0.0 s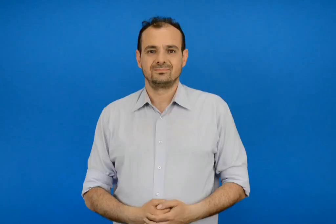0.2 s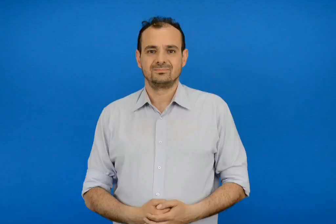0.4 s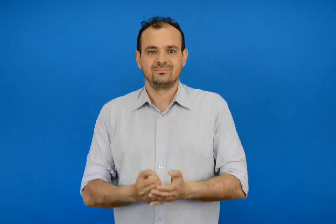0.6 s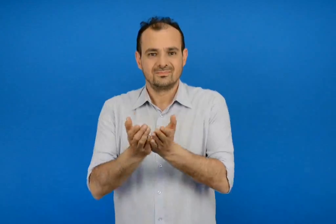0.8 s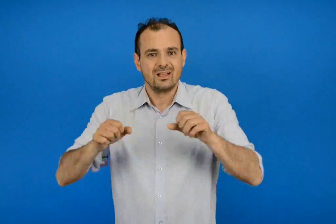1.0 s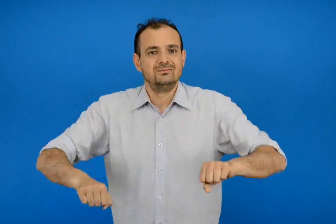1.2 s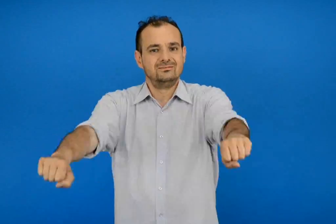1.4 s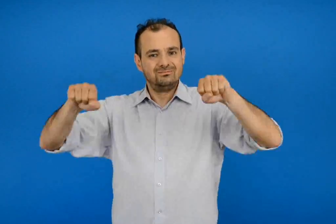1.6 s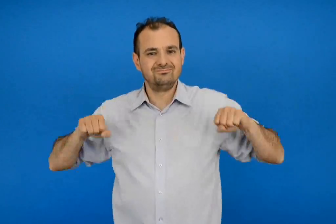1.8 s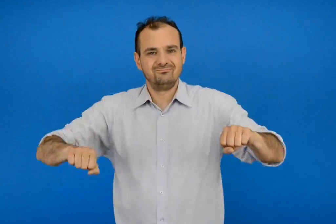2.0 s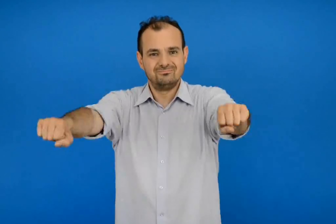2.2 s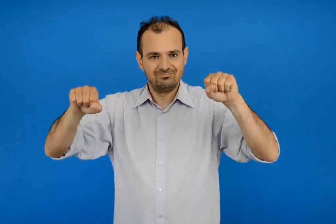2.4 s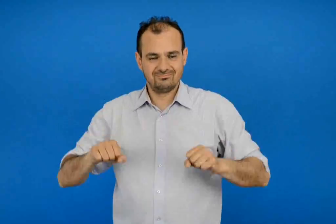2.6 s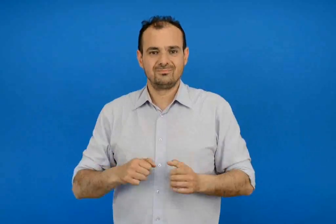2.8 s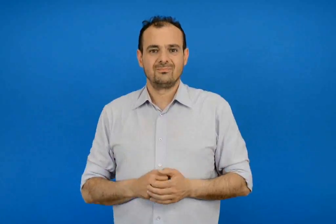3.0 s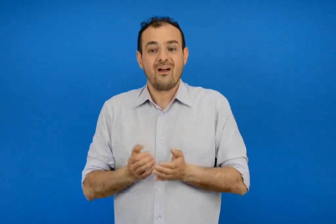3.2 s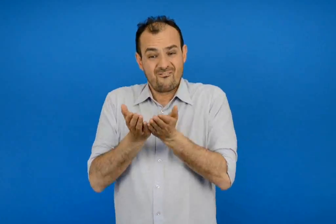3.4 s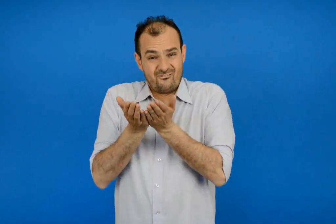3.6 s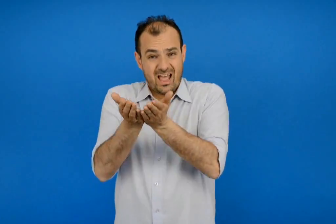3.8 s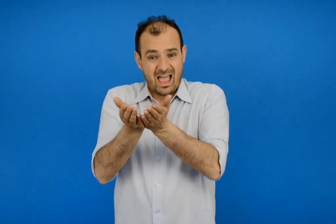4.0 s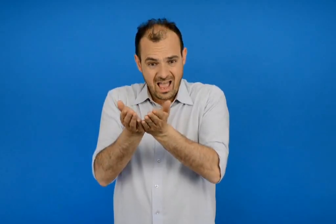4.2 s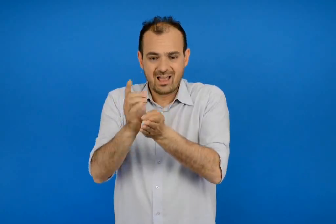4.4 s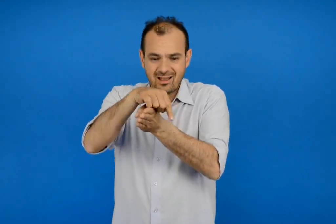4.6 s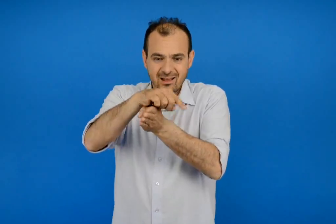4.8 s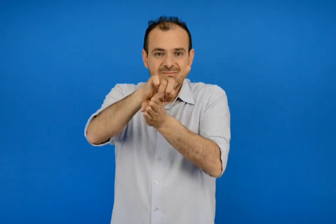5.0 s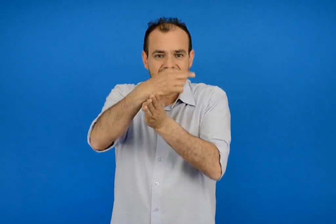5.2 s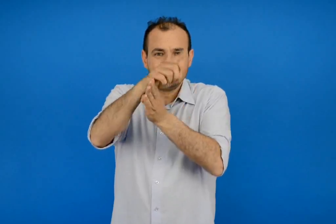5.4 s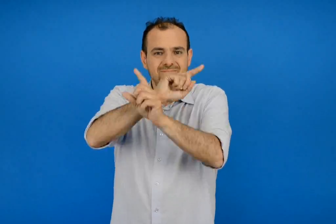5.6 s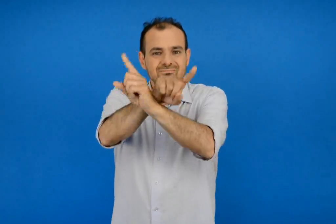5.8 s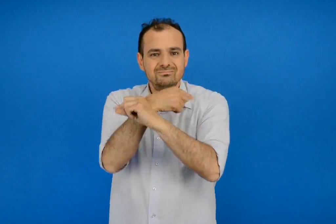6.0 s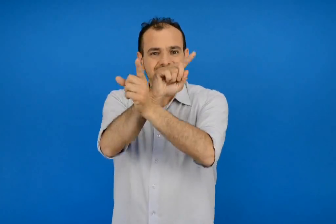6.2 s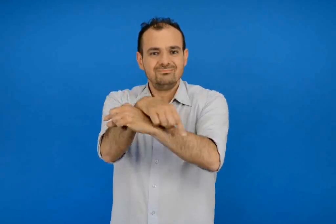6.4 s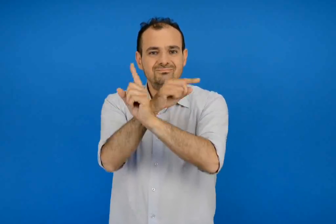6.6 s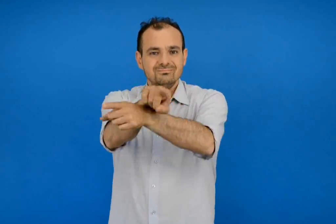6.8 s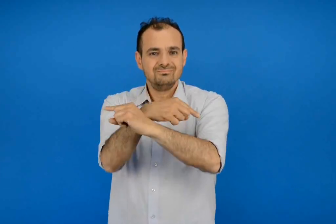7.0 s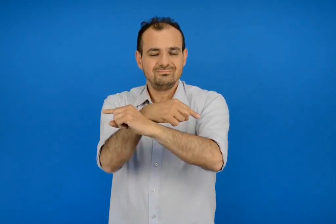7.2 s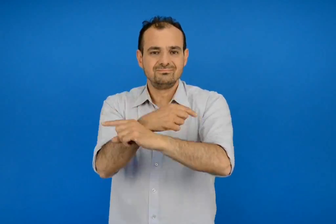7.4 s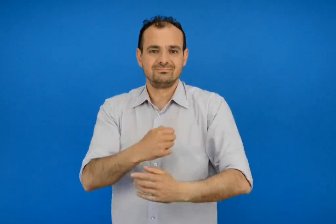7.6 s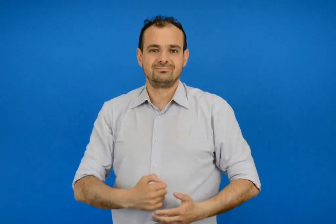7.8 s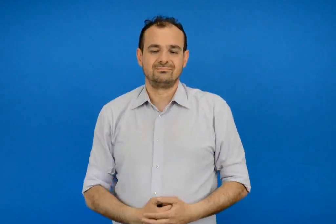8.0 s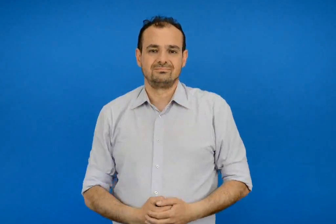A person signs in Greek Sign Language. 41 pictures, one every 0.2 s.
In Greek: κωπηλάσια η κίνηση της βάρκας με κουπιά
